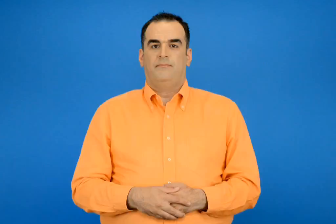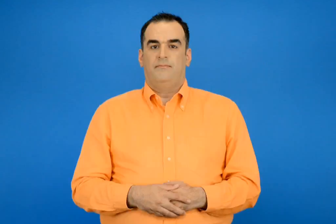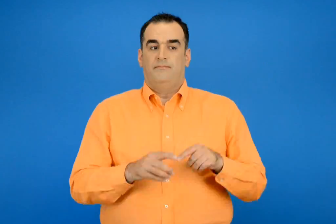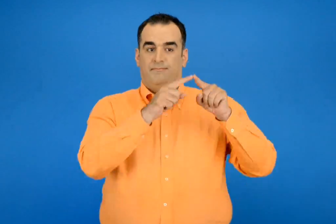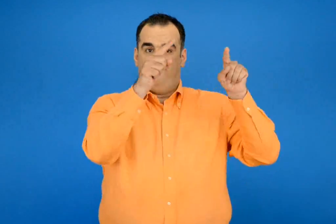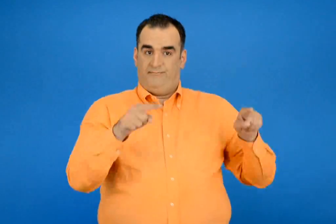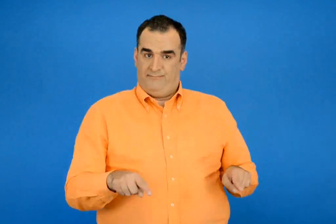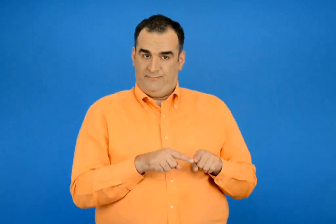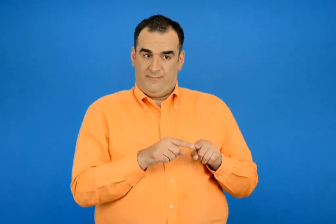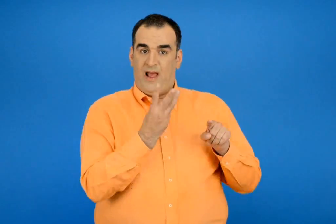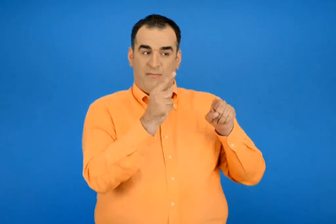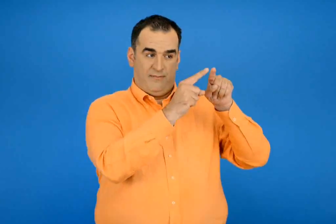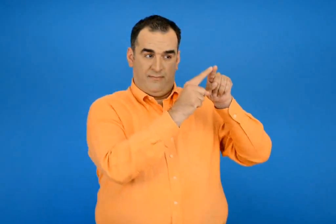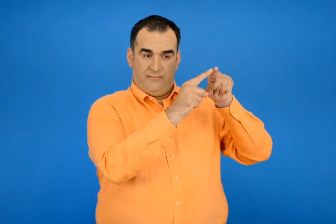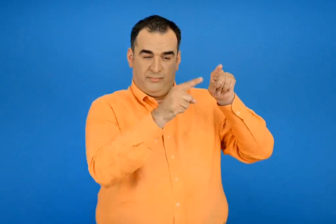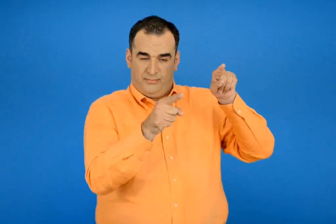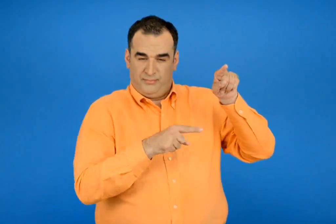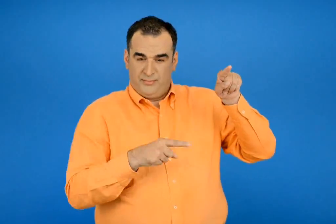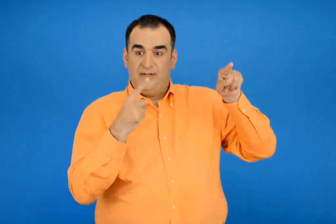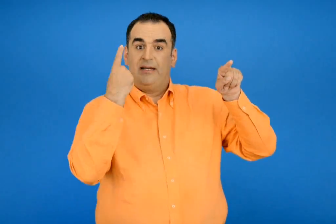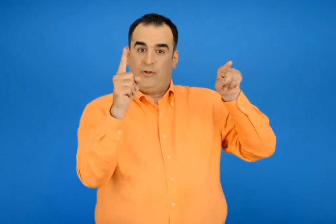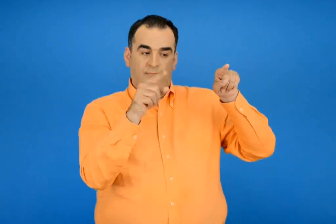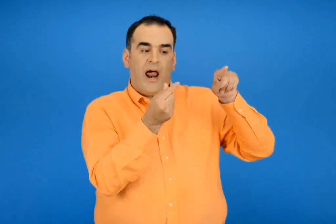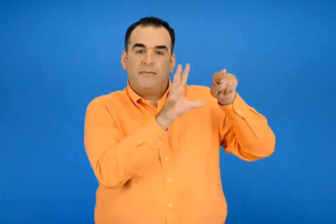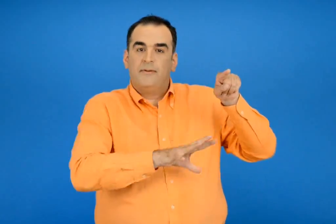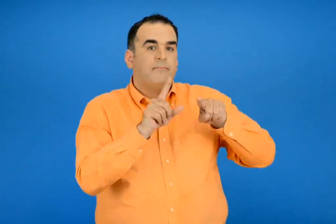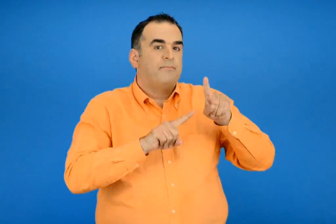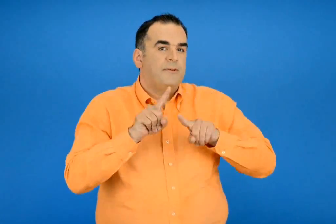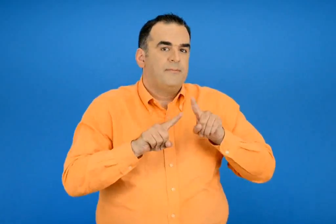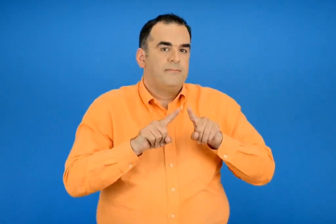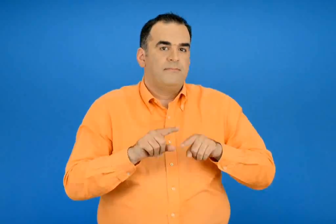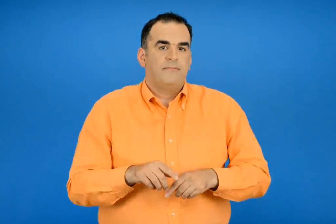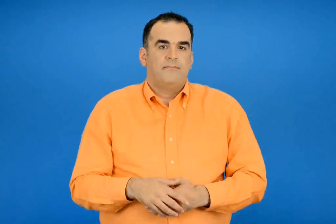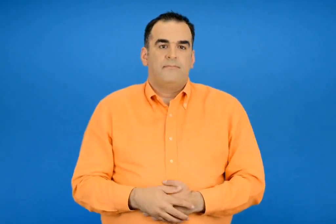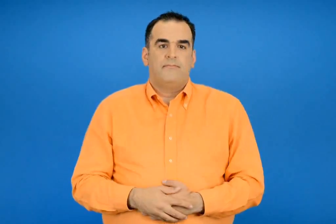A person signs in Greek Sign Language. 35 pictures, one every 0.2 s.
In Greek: ποιοι αριθμοί από το 1 έως το 100 έχουν
